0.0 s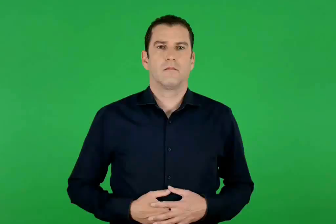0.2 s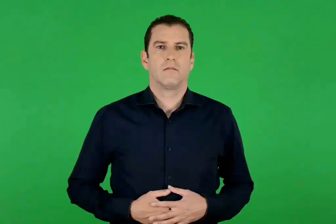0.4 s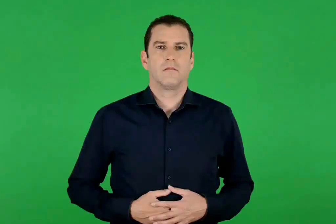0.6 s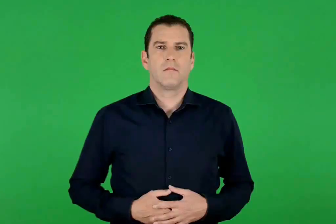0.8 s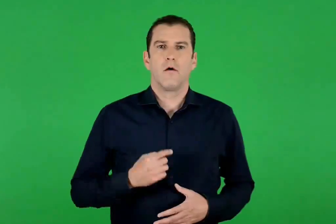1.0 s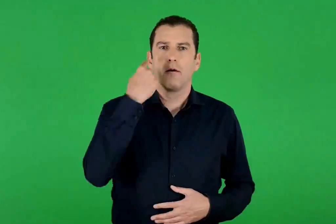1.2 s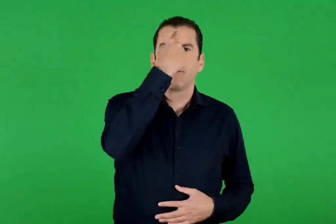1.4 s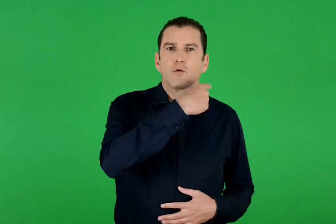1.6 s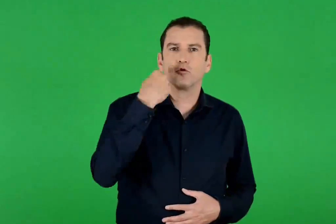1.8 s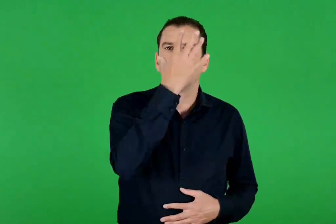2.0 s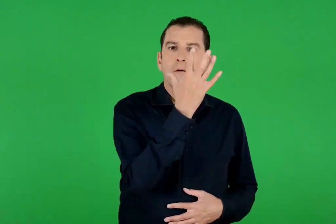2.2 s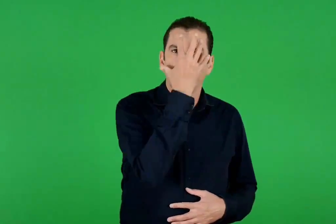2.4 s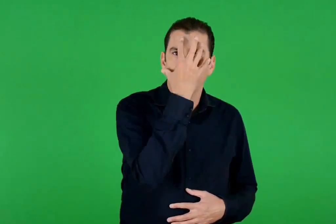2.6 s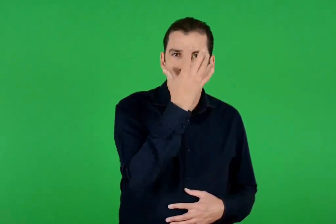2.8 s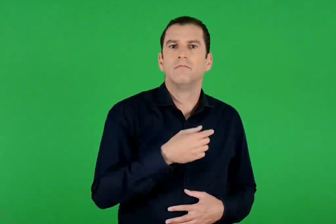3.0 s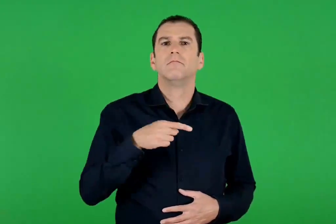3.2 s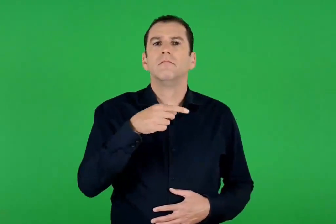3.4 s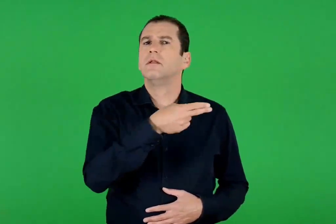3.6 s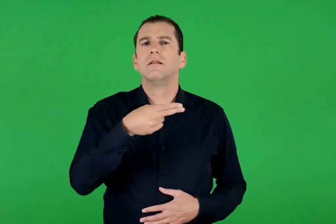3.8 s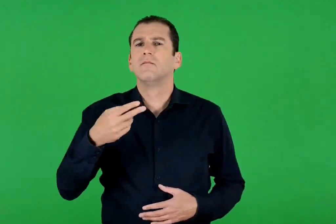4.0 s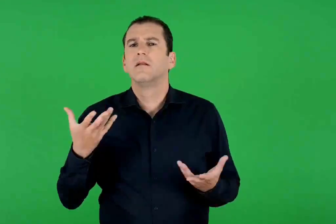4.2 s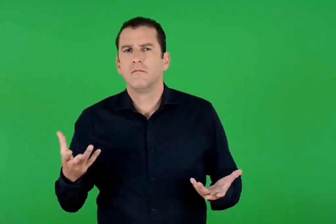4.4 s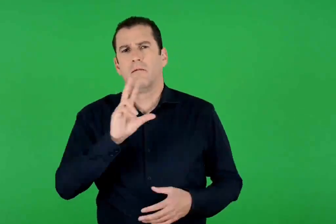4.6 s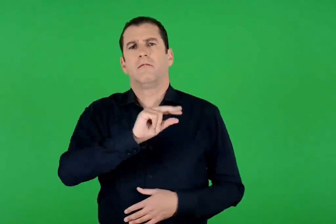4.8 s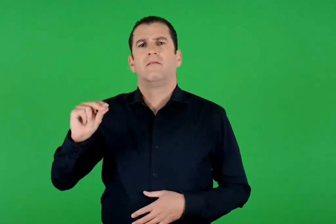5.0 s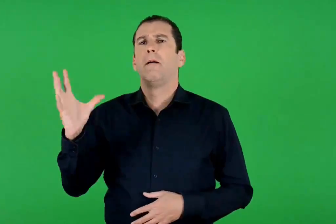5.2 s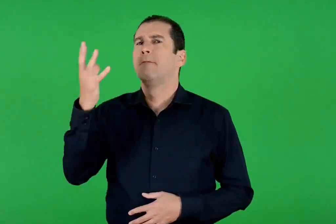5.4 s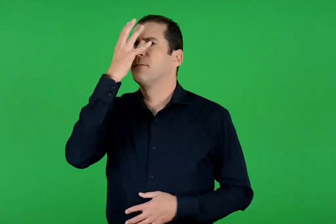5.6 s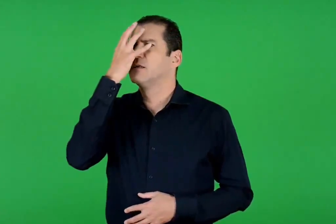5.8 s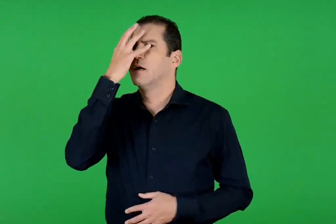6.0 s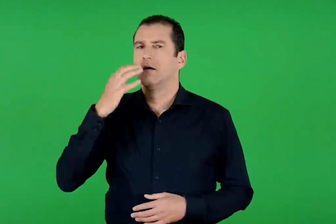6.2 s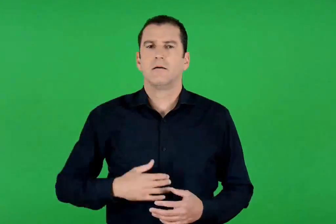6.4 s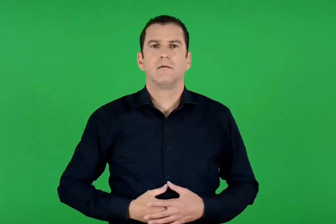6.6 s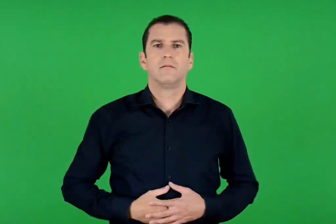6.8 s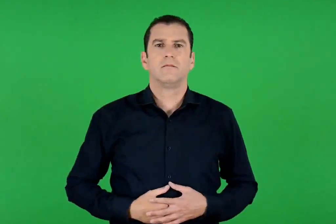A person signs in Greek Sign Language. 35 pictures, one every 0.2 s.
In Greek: προσωπίδα μάσκα
